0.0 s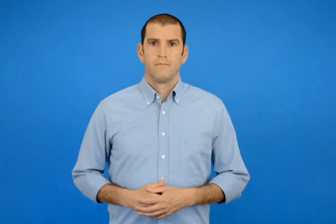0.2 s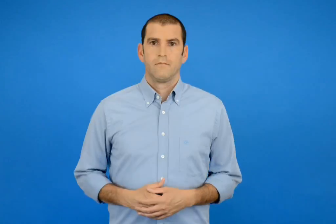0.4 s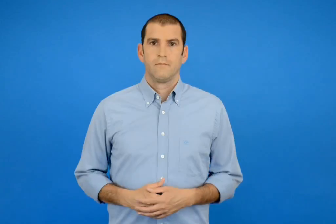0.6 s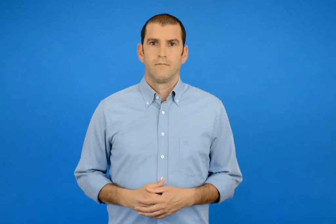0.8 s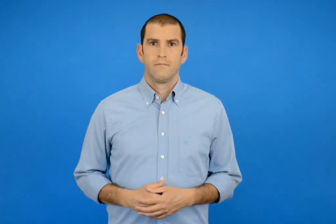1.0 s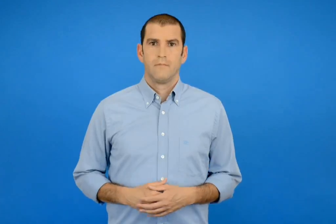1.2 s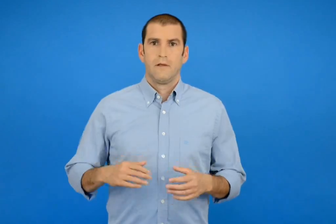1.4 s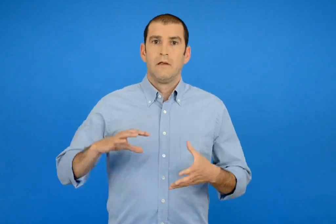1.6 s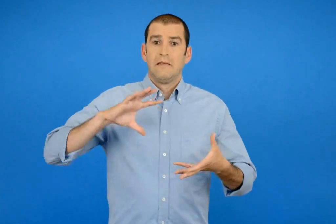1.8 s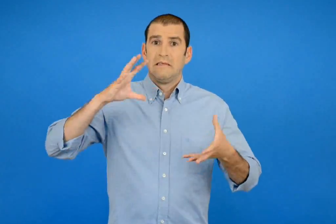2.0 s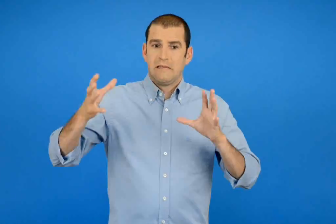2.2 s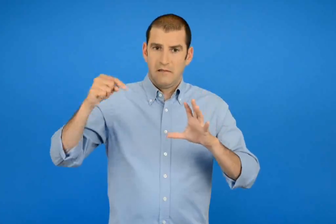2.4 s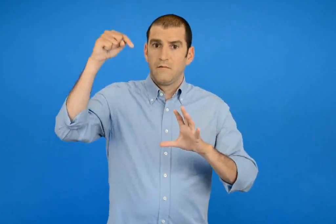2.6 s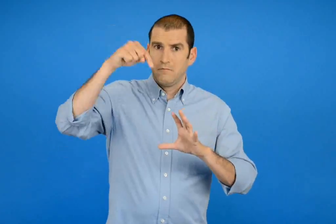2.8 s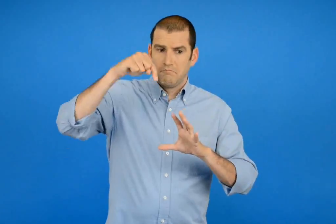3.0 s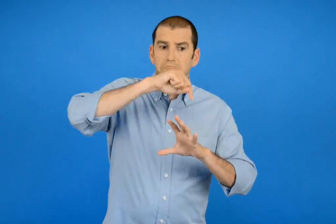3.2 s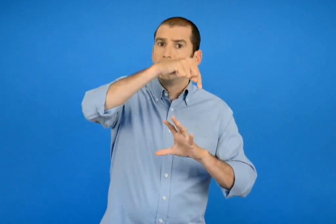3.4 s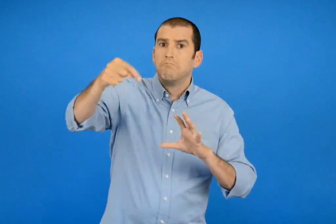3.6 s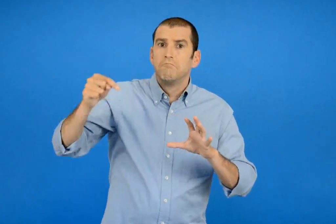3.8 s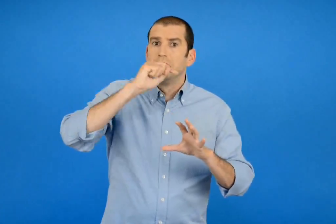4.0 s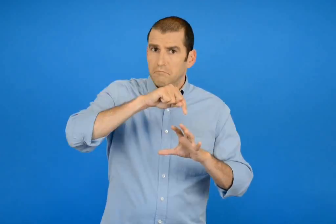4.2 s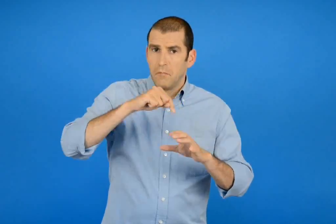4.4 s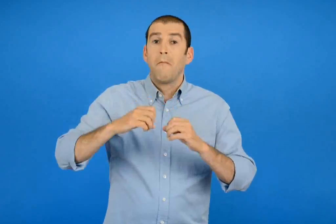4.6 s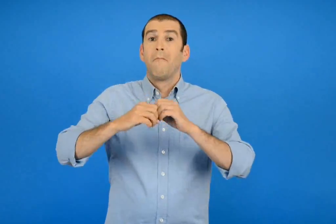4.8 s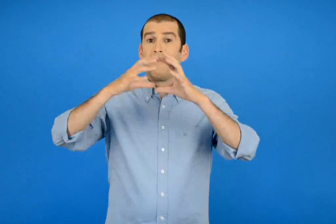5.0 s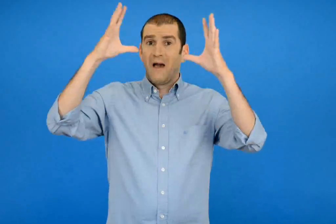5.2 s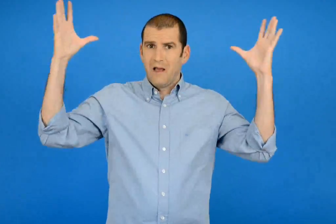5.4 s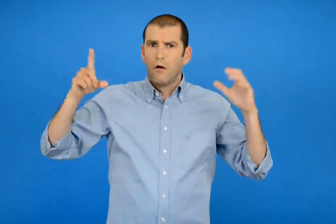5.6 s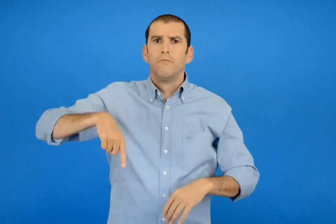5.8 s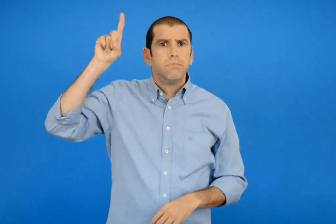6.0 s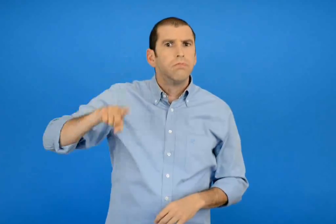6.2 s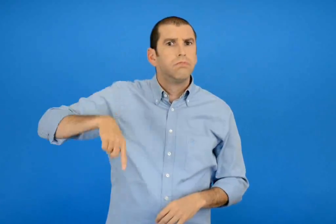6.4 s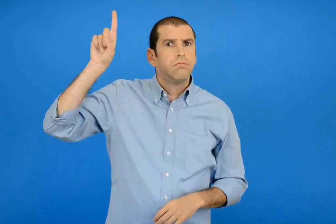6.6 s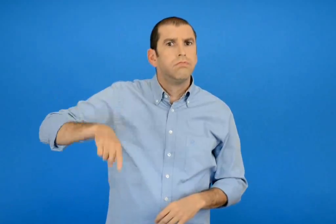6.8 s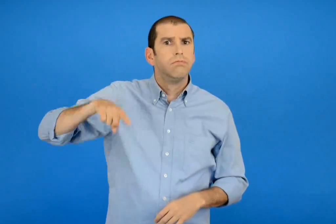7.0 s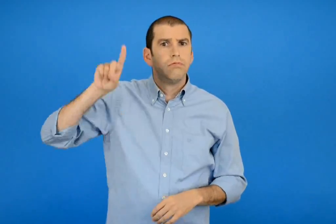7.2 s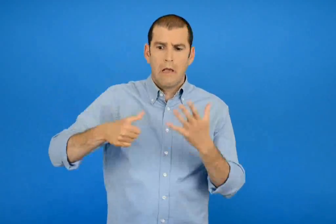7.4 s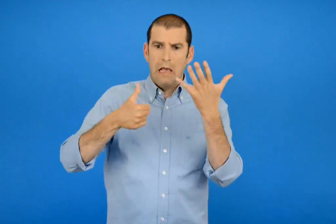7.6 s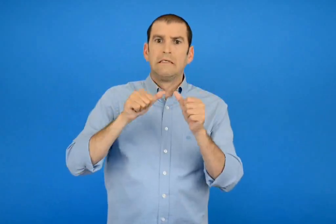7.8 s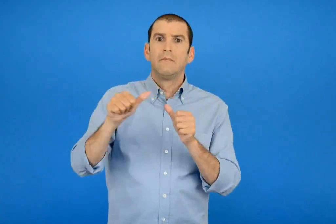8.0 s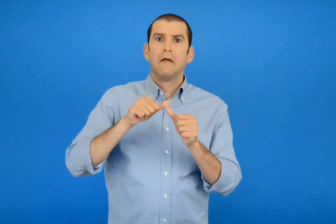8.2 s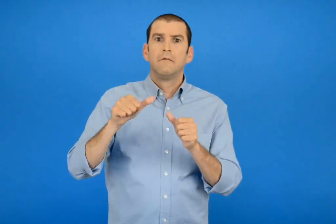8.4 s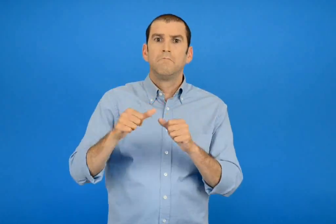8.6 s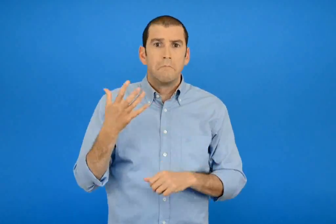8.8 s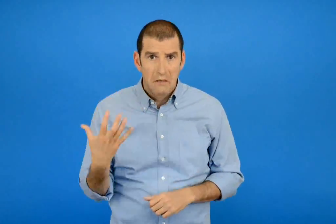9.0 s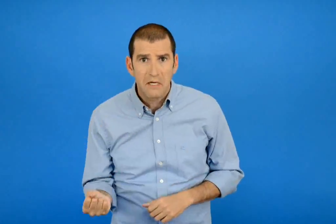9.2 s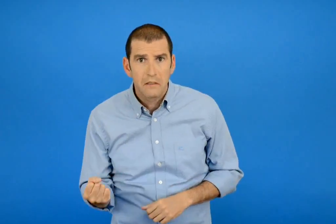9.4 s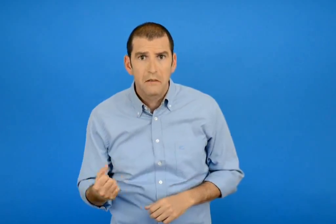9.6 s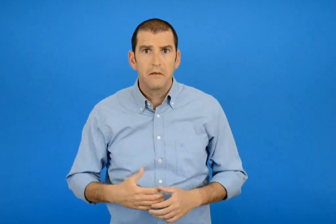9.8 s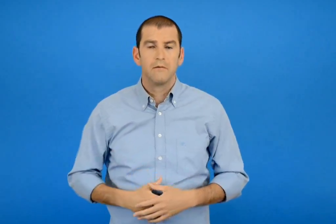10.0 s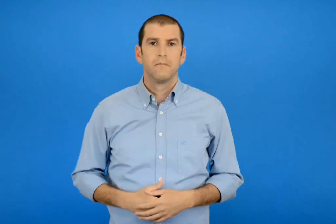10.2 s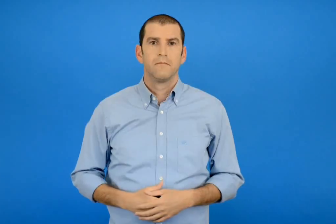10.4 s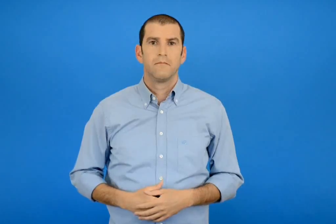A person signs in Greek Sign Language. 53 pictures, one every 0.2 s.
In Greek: υπάρχει ένα μέρος στη γη οπού η μέρα κρατάει πάρα πολύ 6 μήνες ;
